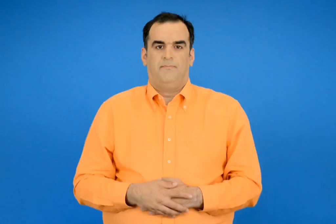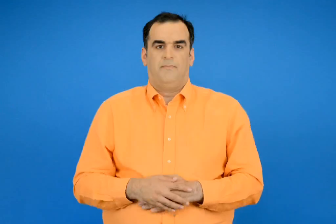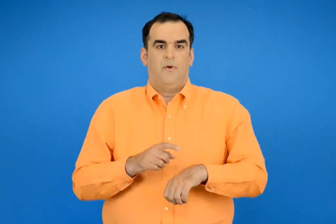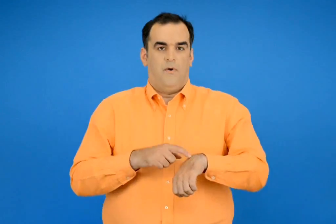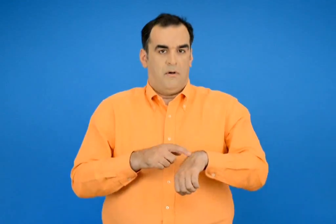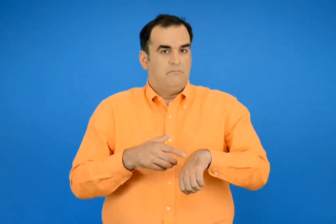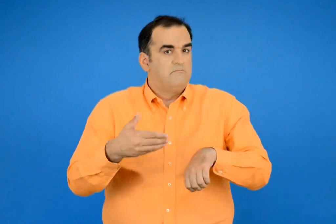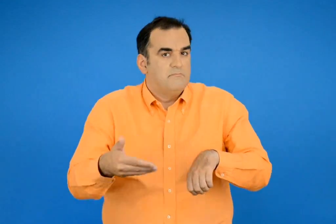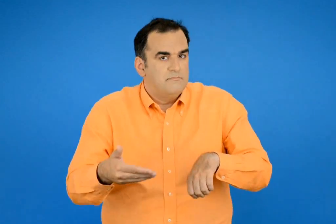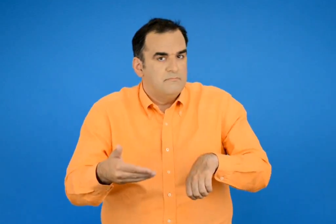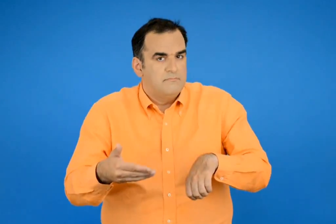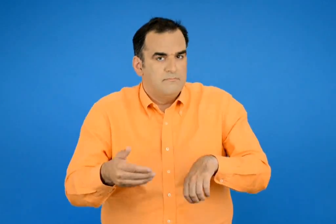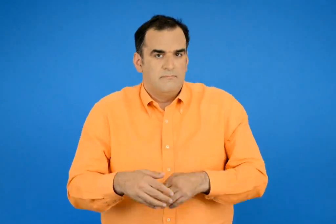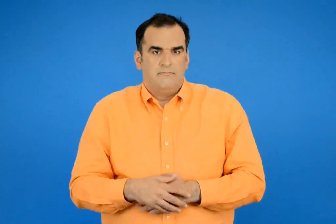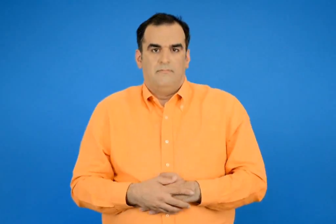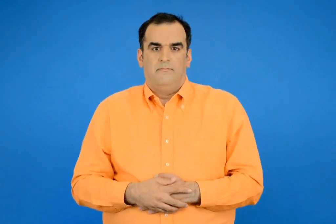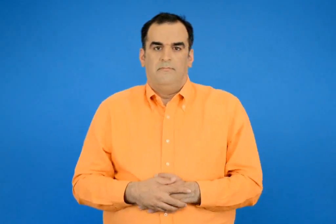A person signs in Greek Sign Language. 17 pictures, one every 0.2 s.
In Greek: η ωρά θα είναι
